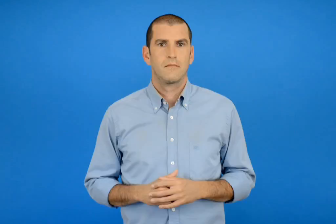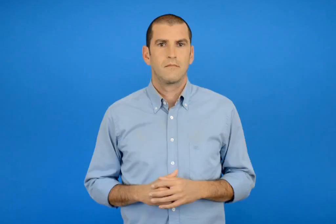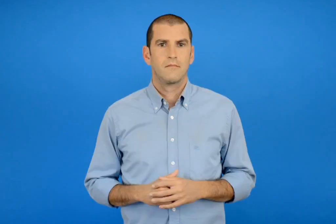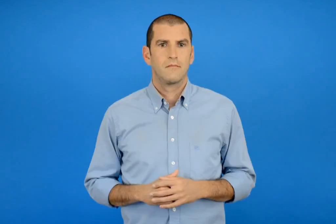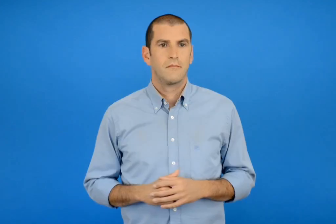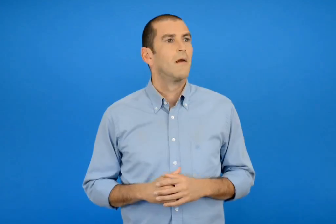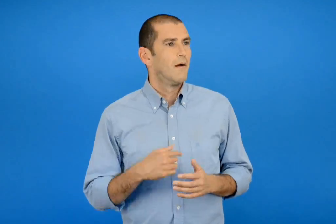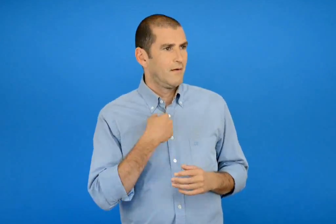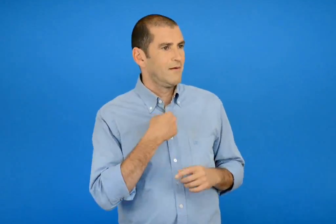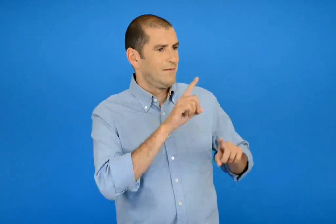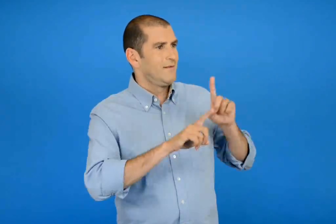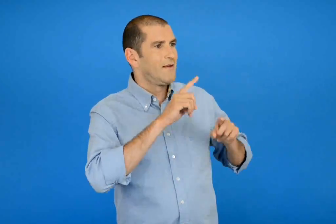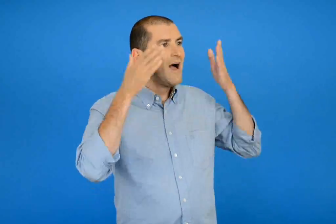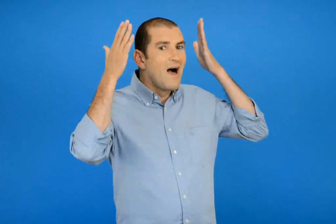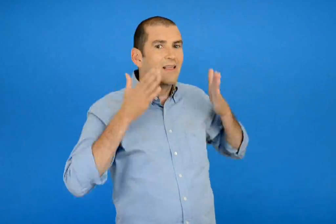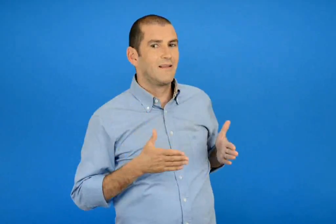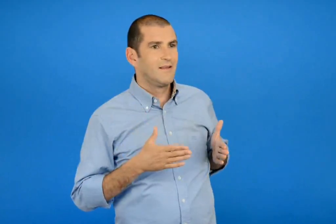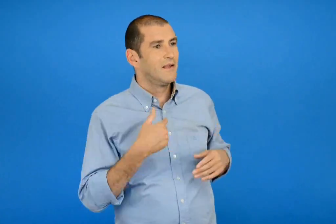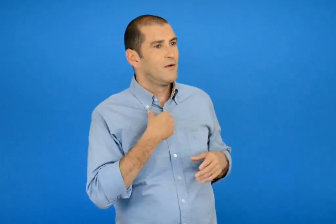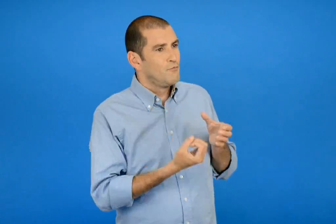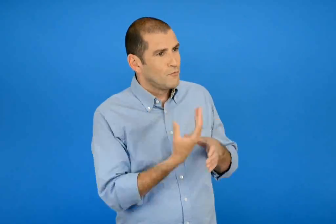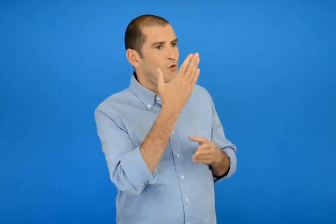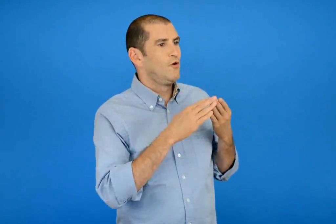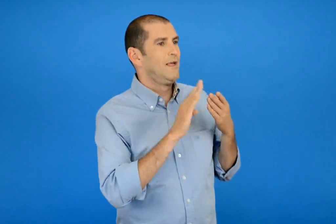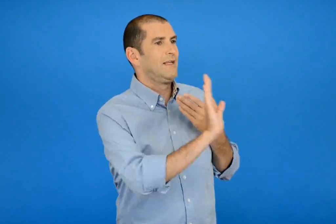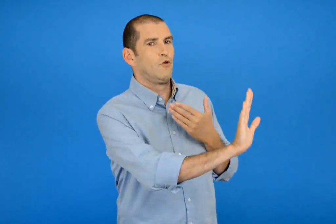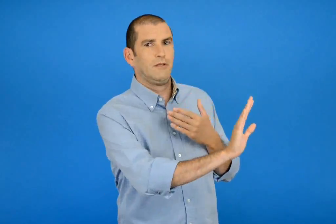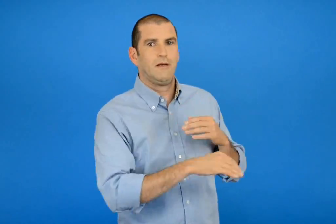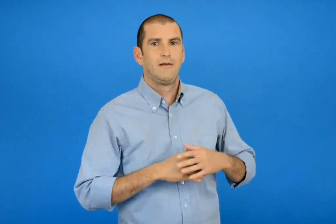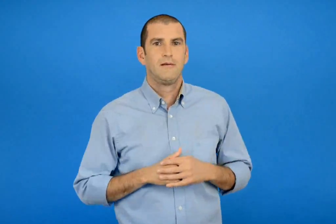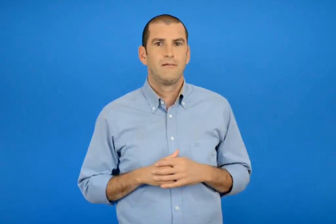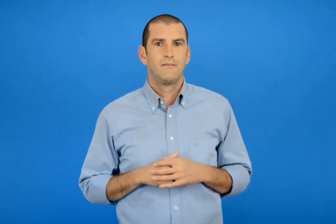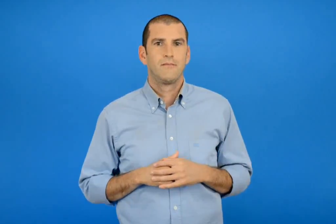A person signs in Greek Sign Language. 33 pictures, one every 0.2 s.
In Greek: εμένα με λένε αγγελική είμαι η καινούρια γειτόνισσα σας
